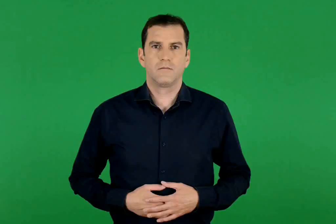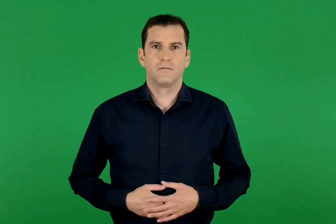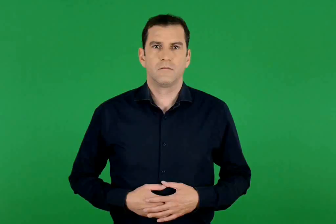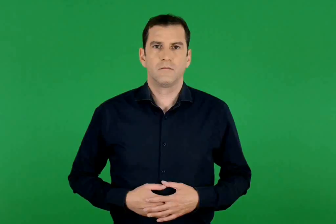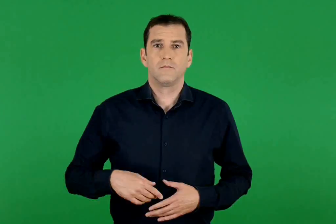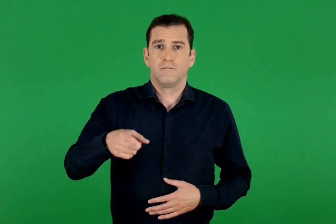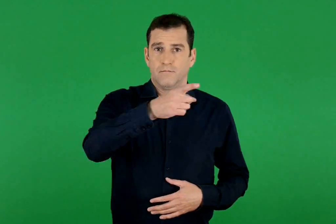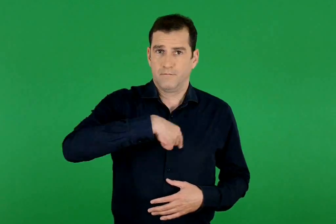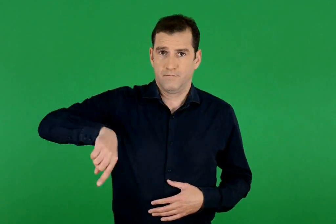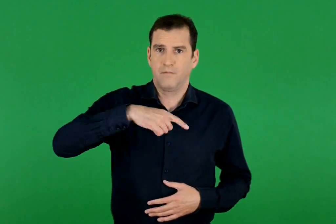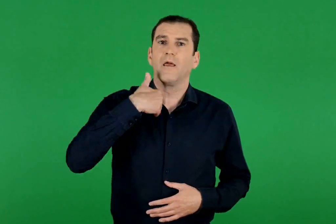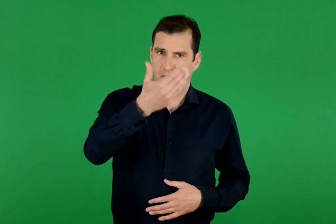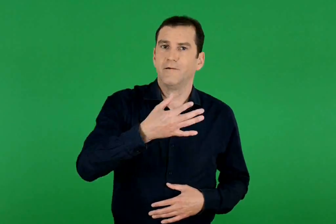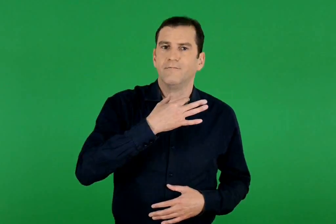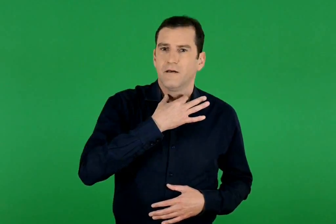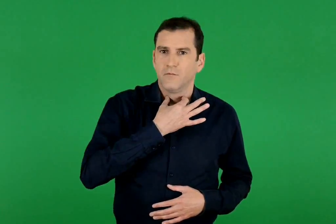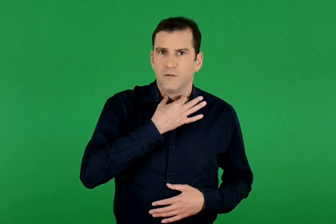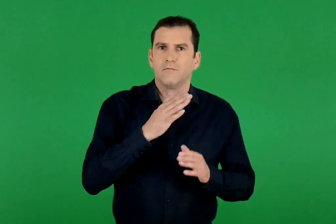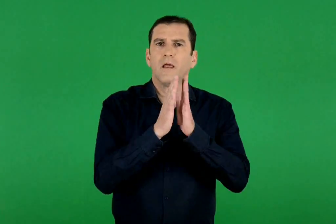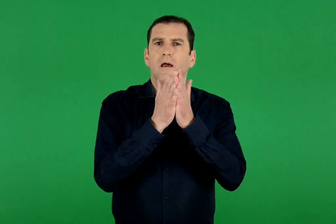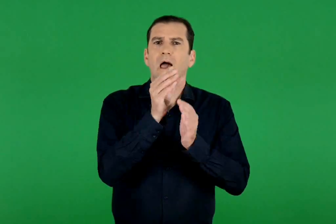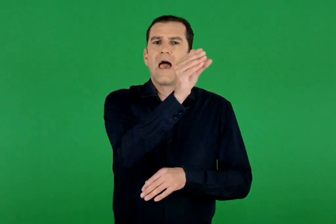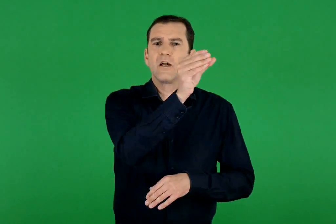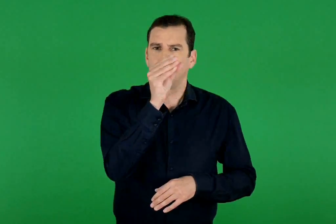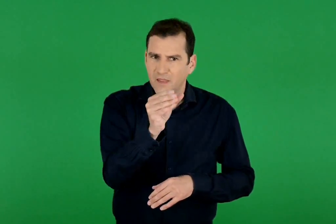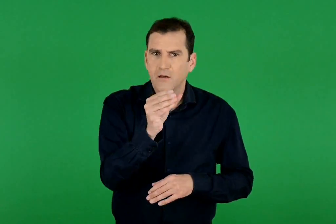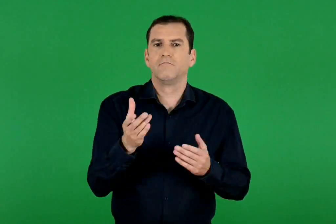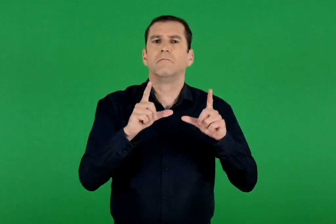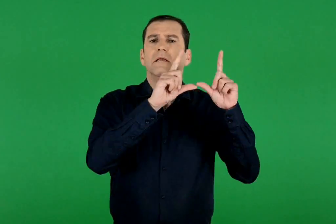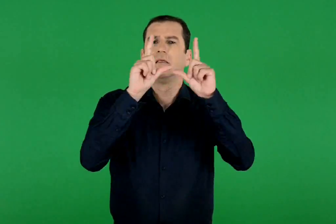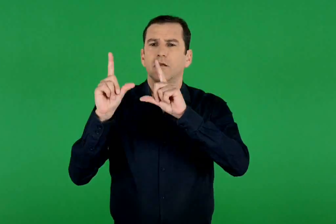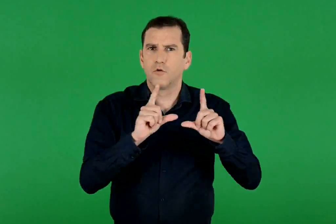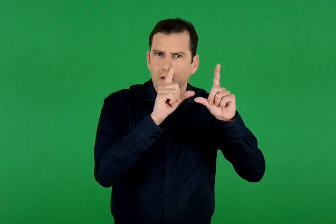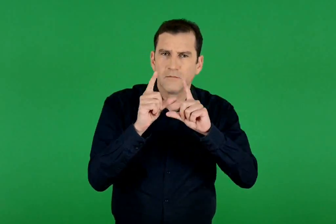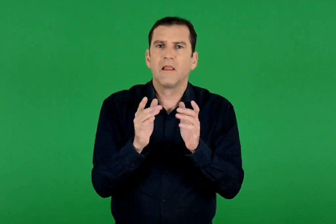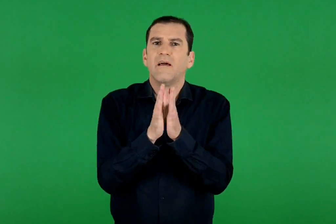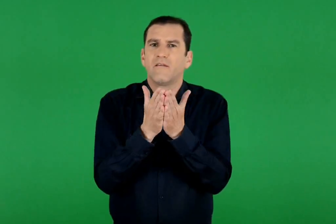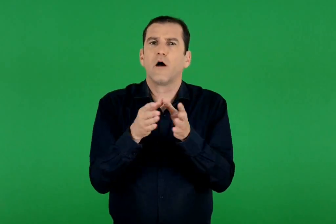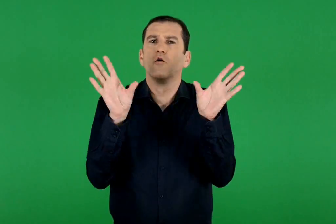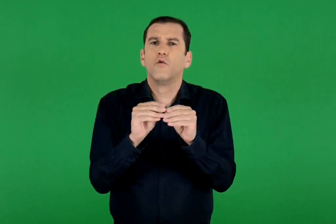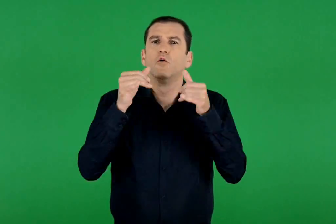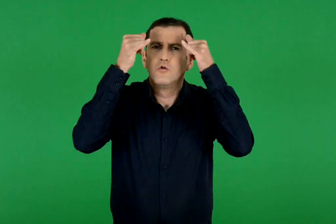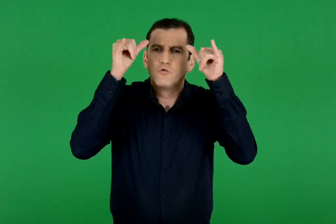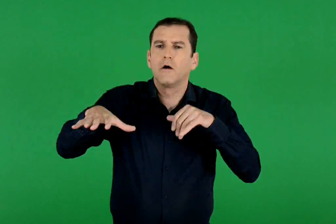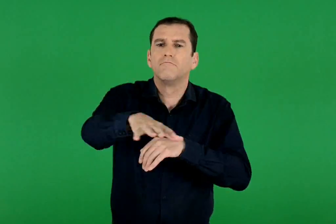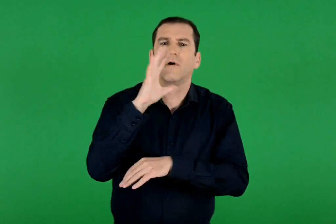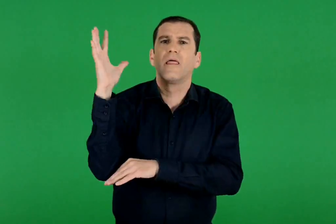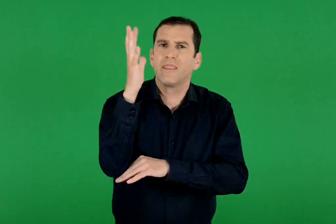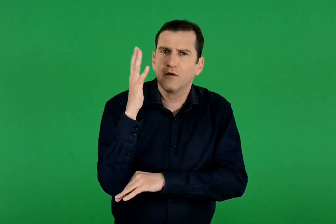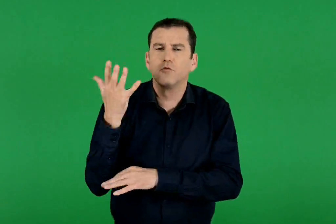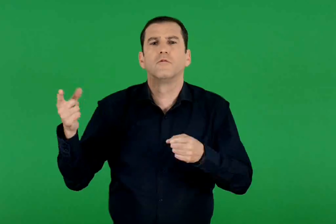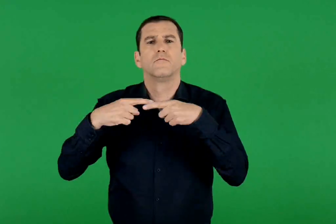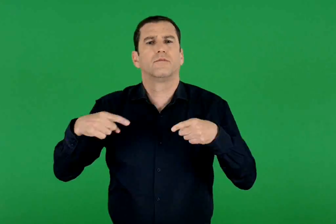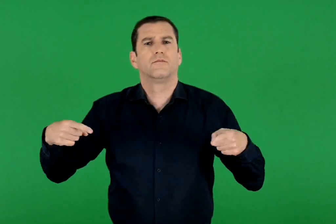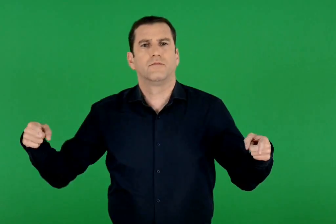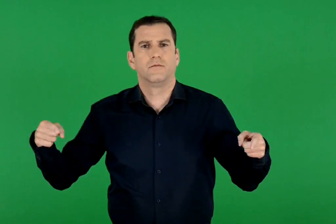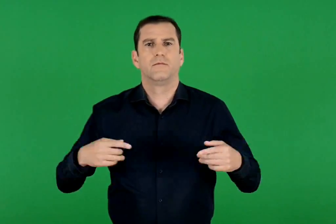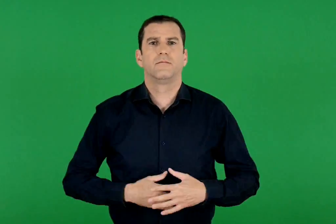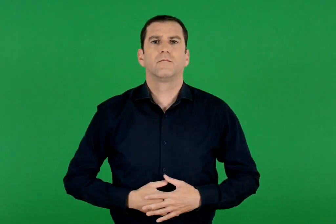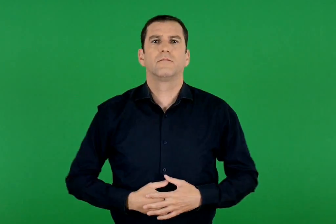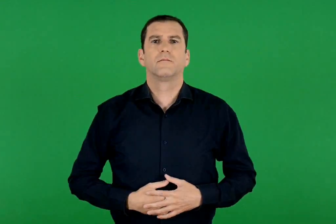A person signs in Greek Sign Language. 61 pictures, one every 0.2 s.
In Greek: θα χρειαστούμε εγκυκλοπαίδεια , εικόνες , βιβλία για τα ζώα του δάσους κ.ά.
